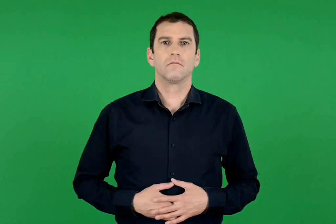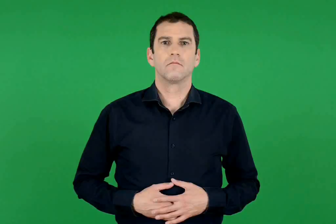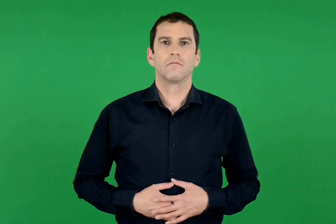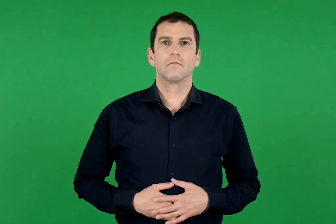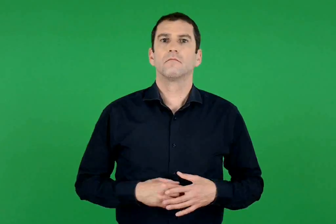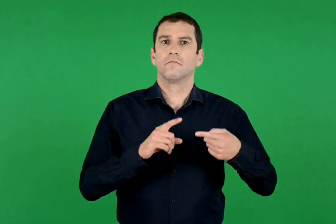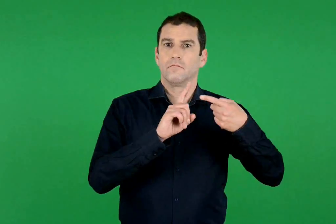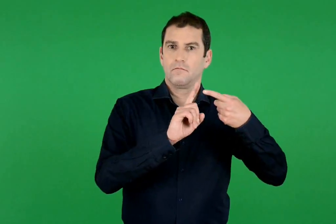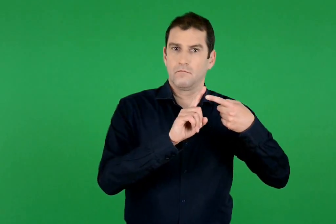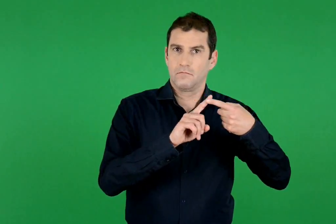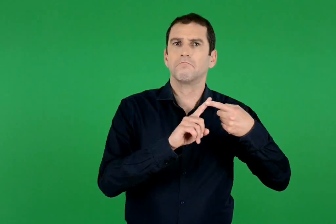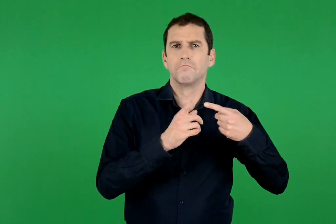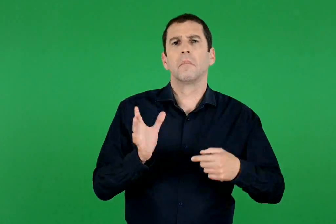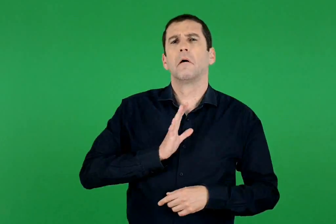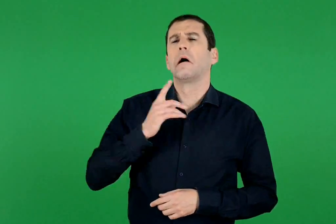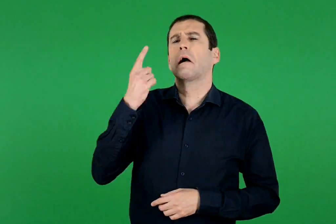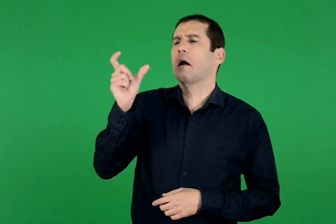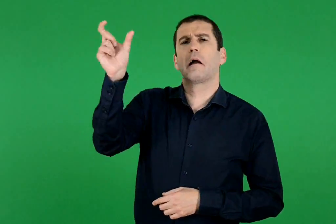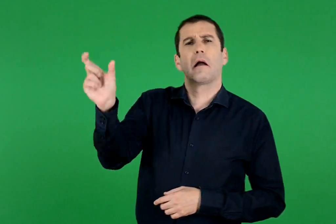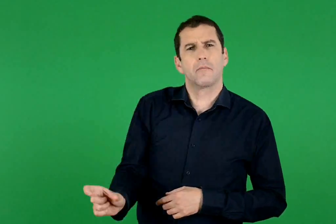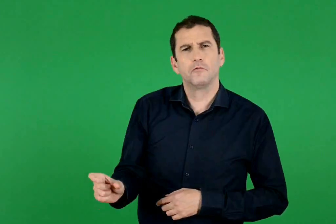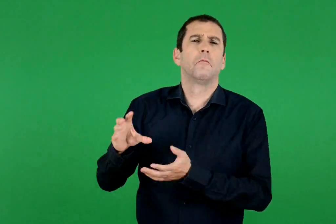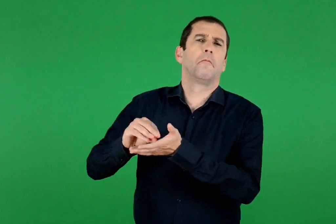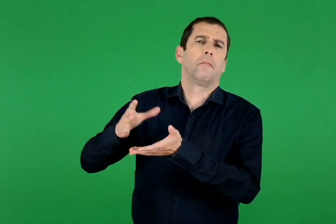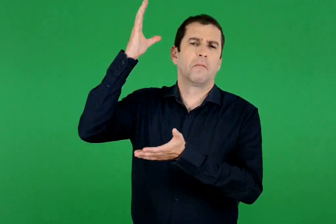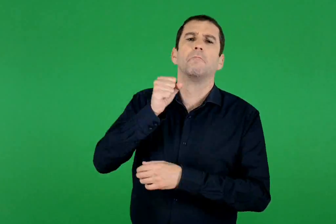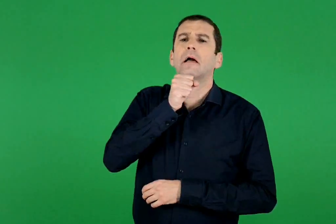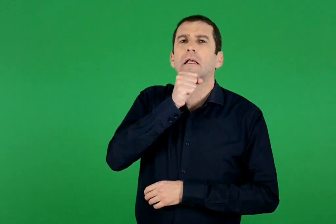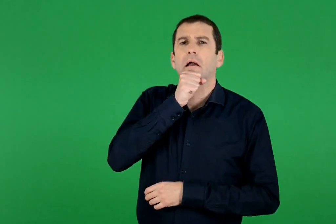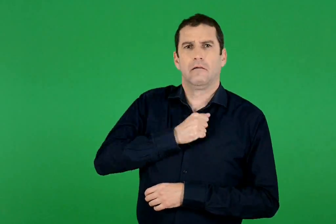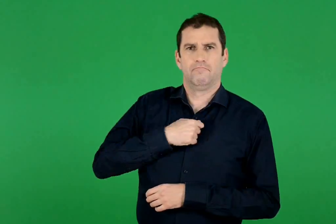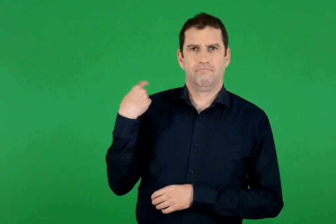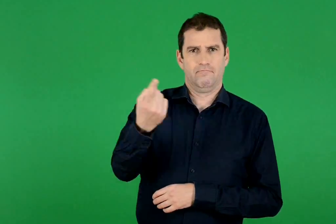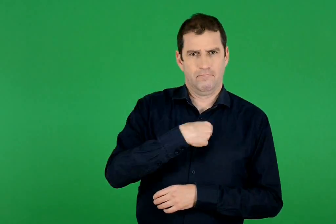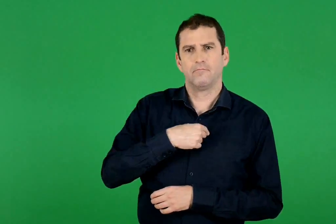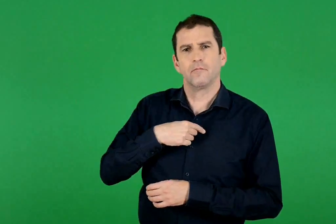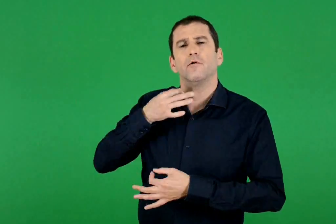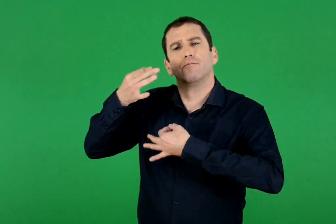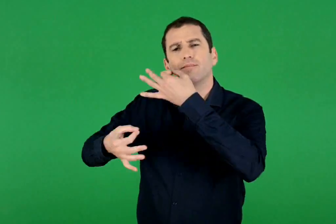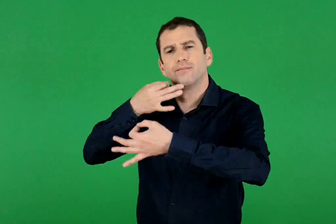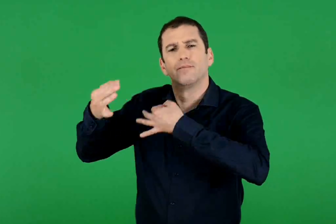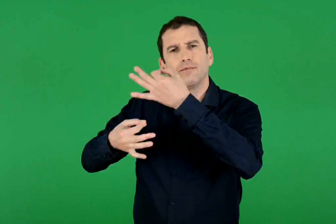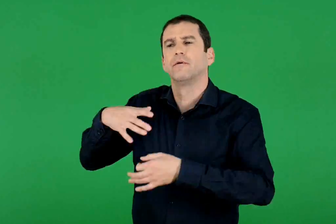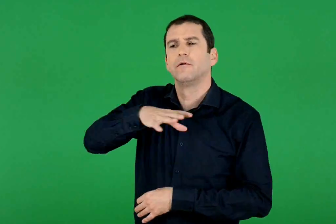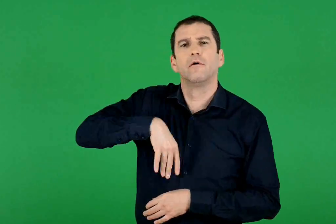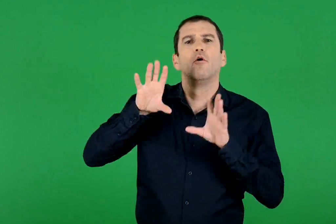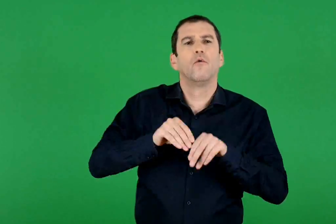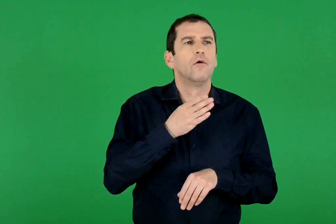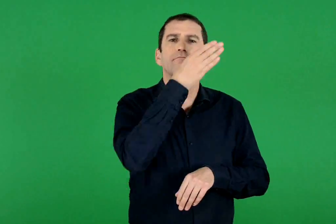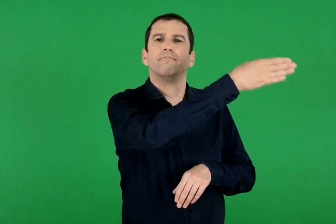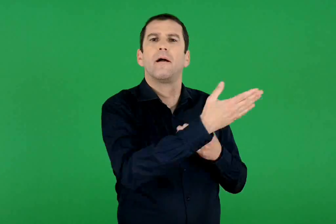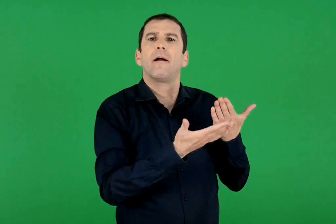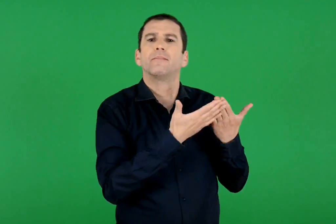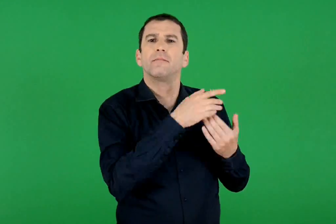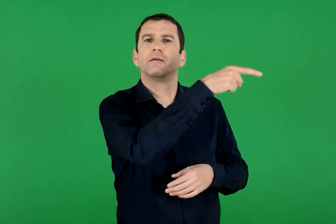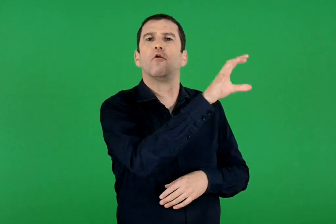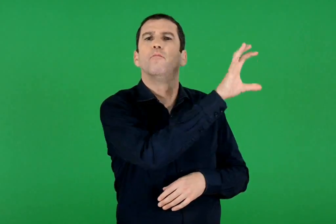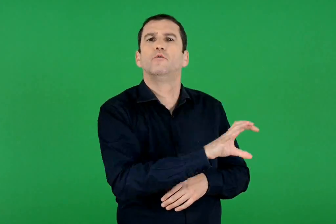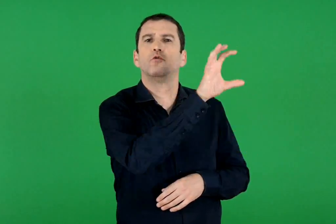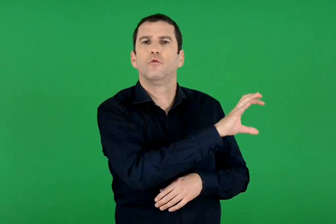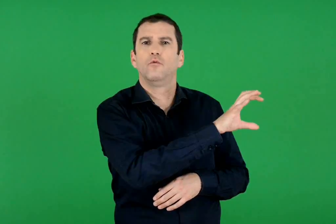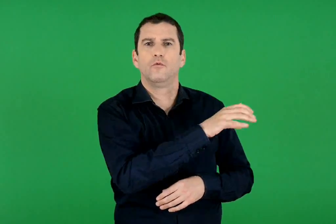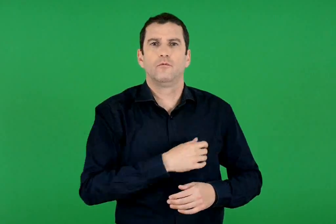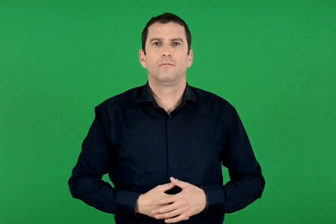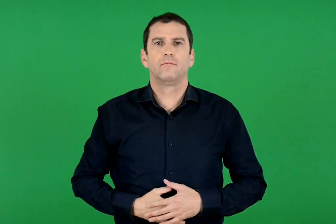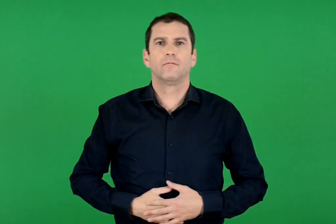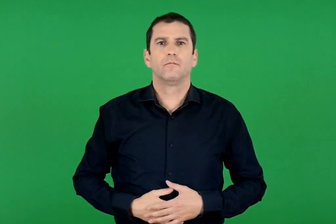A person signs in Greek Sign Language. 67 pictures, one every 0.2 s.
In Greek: μιλάμε σε κάποιον π.χ. όταν διηγούμαστε στη γιαγιά μας την επίσκεψή μας σε ένα μουσείο
